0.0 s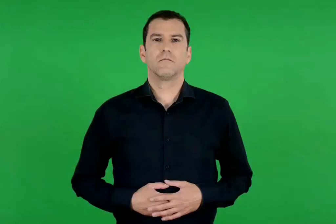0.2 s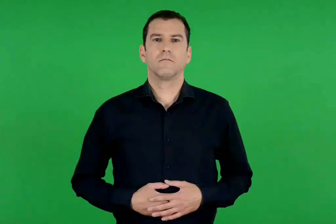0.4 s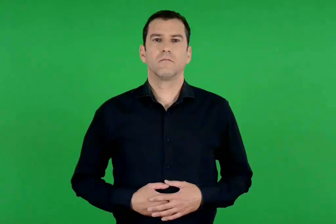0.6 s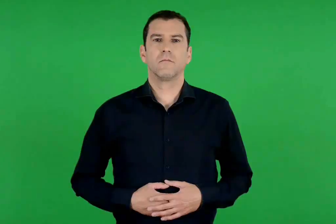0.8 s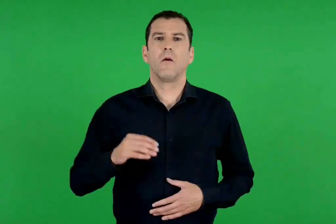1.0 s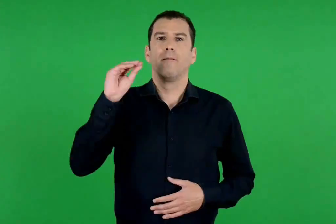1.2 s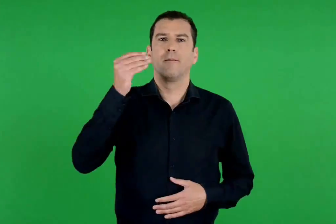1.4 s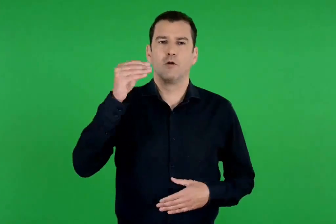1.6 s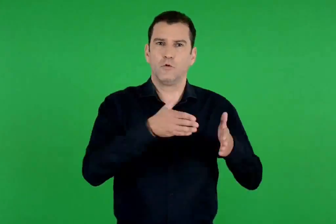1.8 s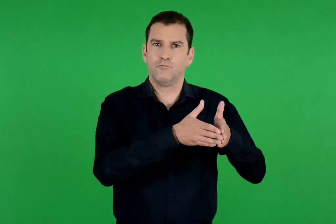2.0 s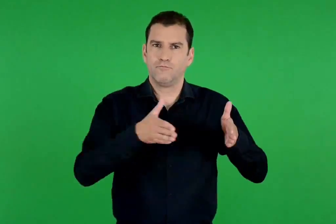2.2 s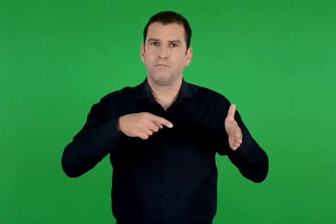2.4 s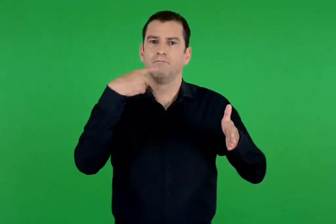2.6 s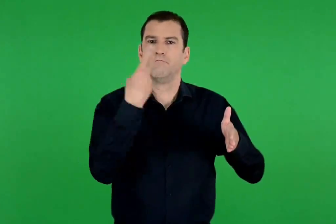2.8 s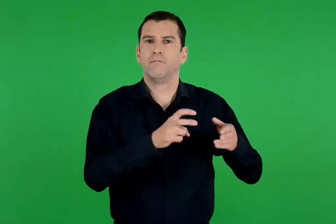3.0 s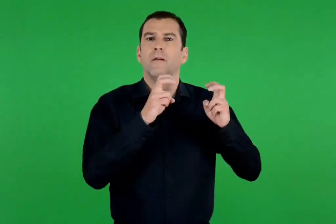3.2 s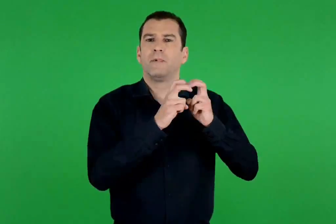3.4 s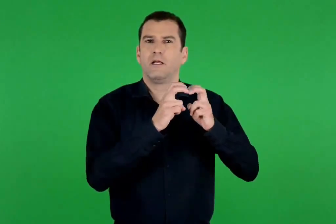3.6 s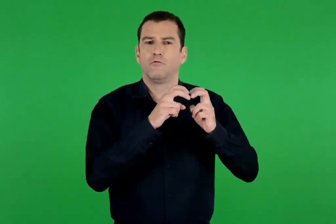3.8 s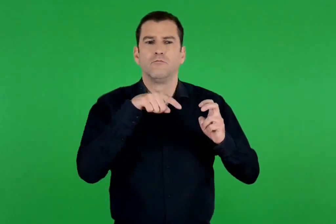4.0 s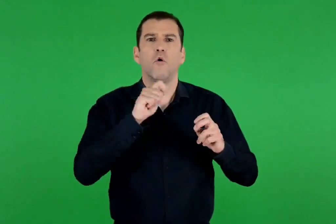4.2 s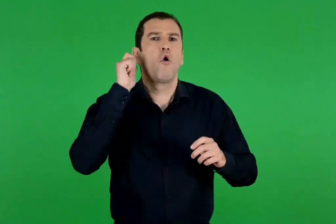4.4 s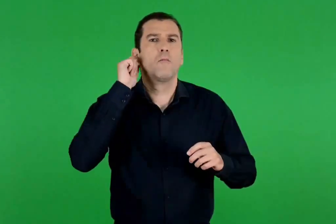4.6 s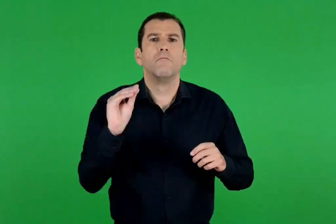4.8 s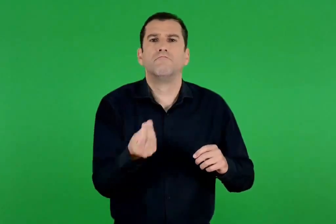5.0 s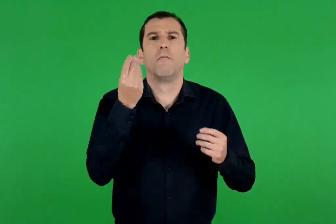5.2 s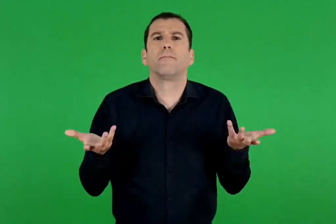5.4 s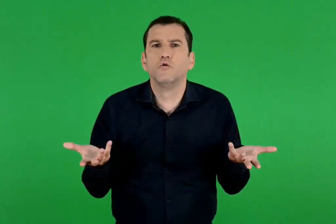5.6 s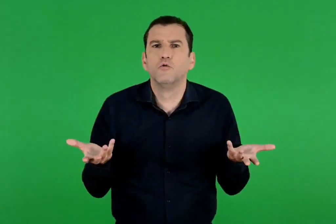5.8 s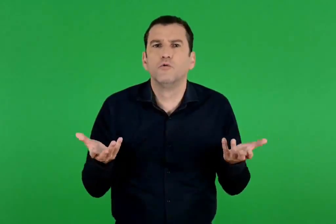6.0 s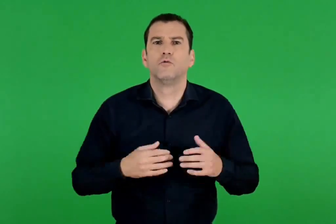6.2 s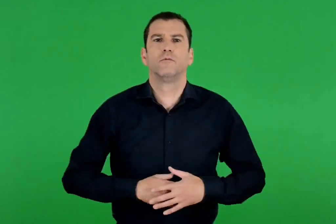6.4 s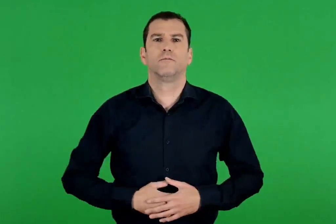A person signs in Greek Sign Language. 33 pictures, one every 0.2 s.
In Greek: από πού πήρε το όνομά του ο μυκηναϊκός πολιτισμός ;
